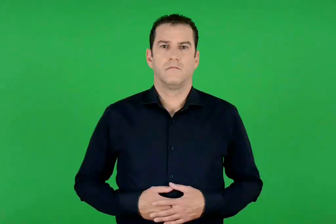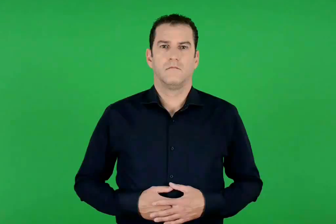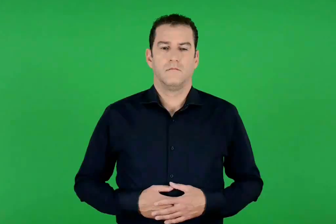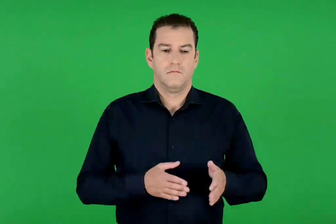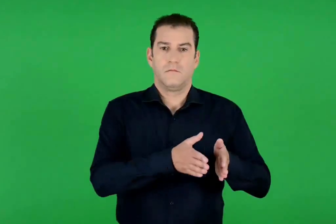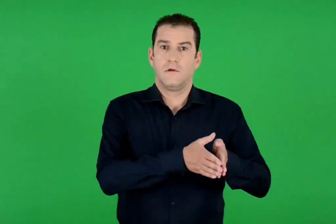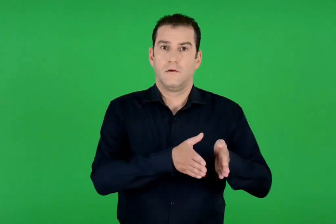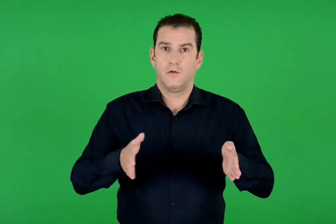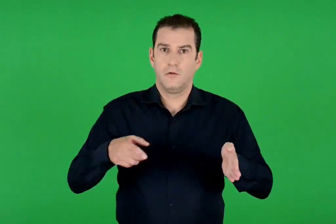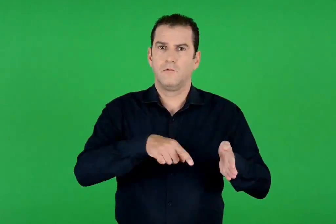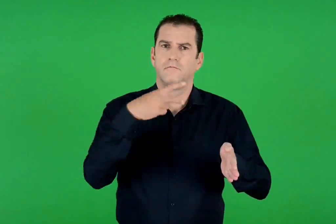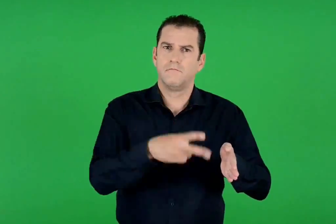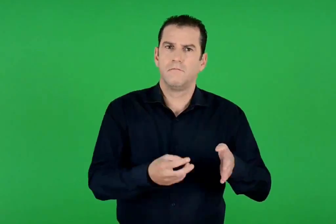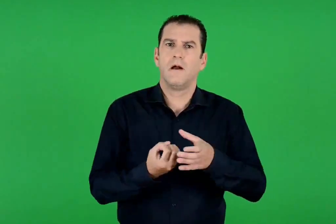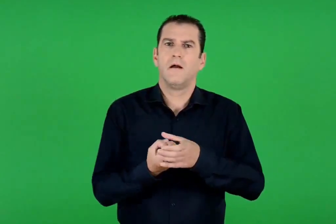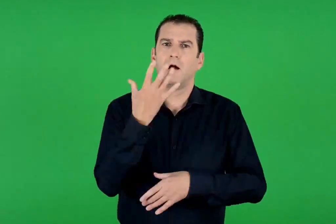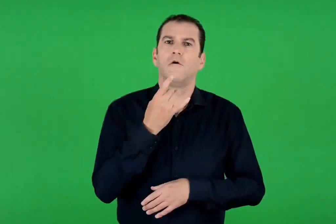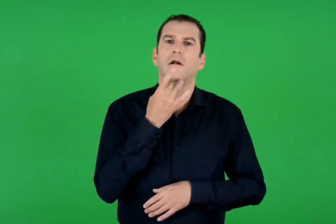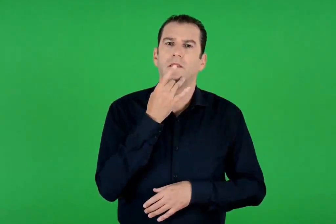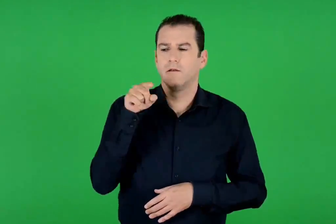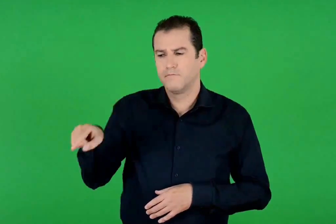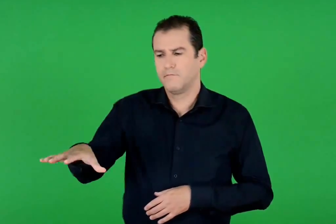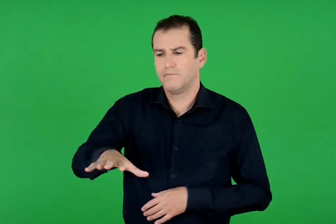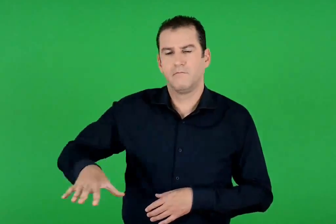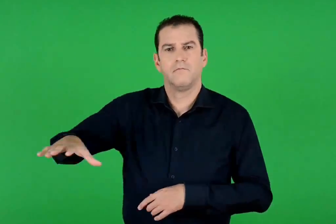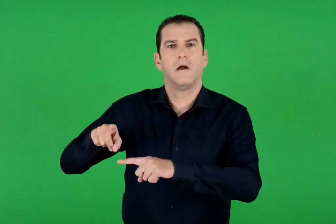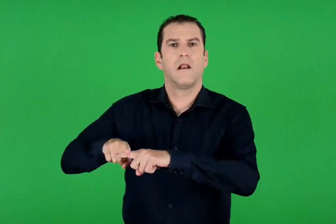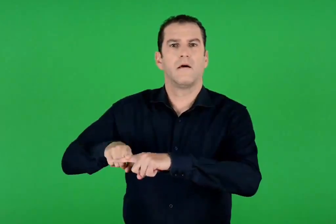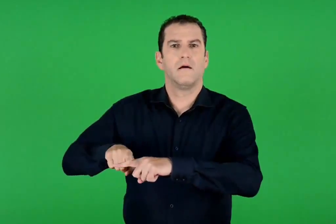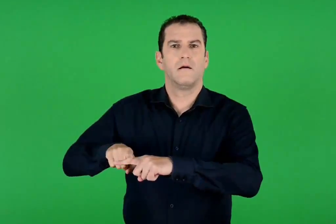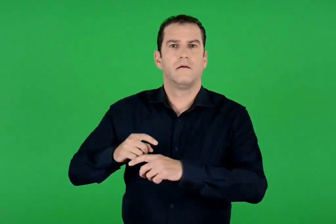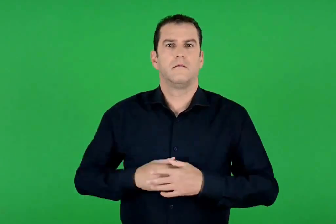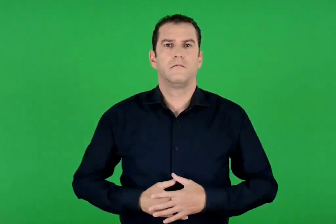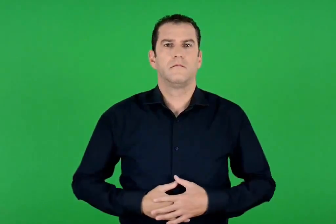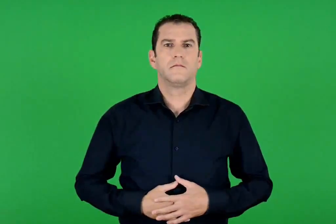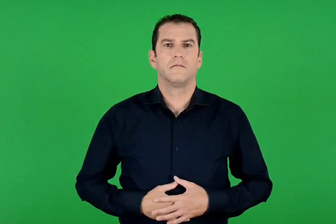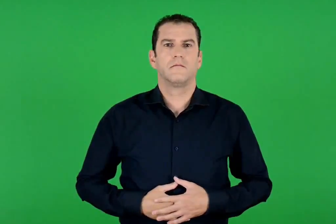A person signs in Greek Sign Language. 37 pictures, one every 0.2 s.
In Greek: η νεολιθική εποχή στην ελλάδα
